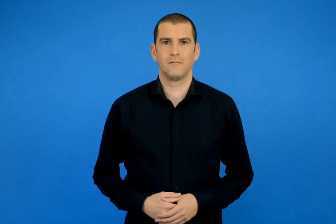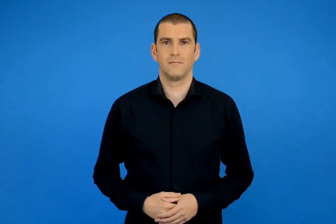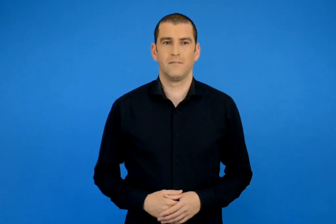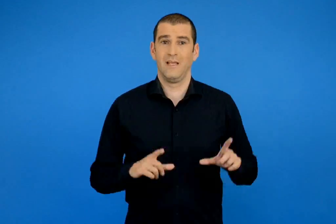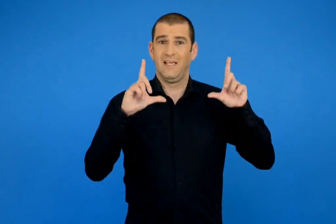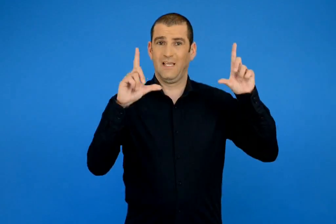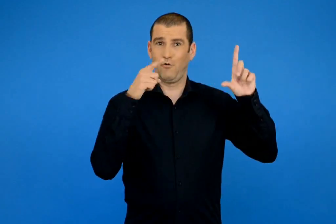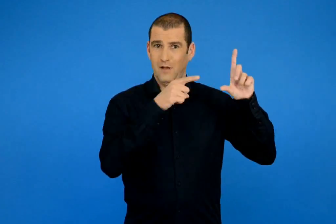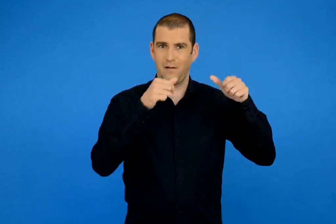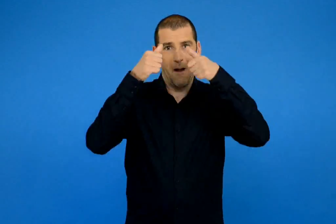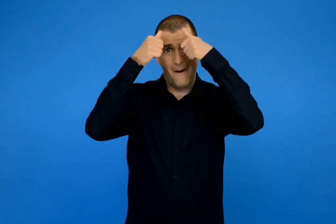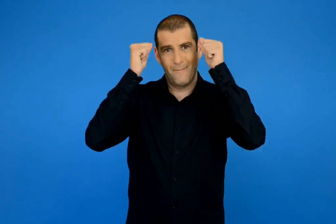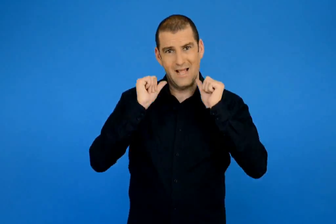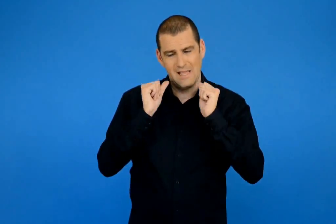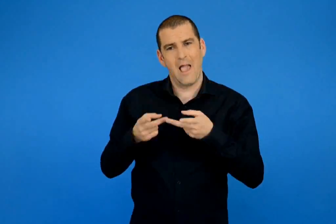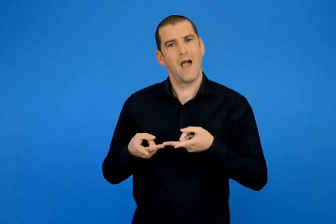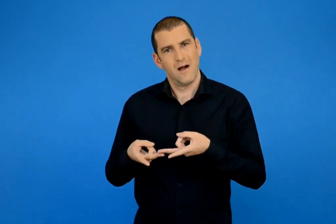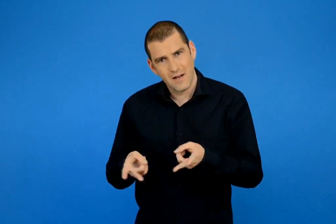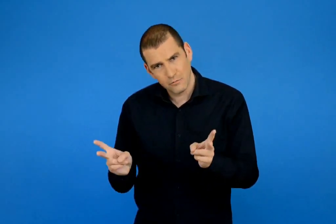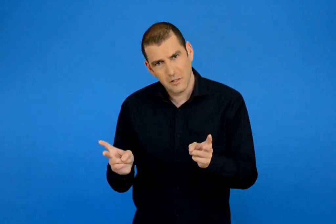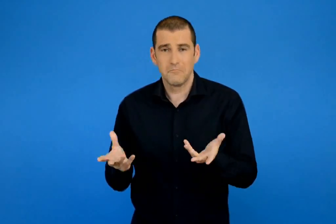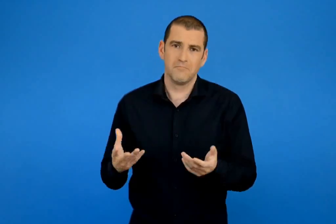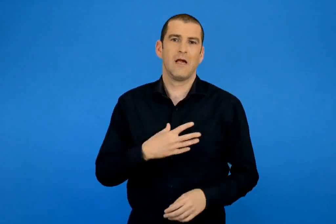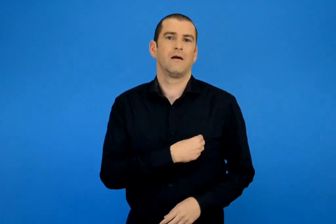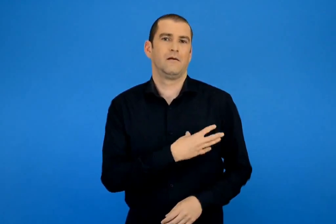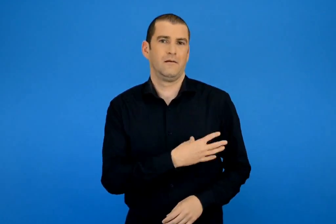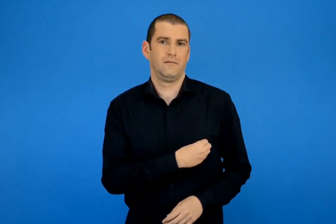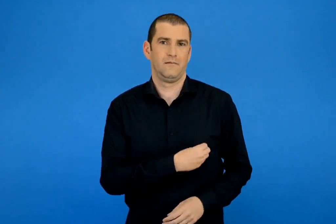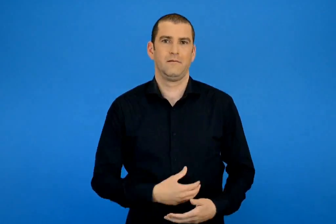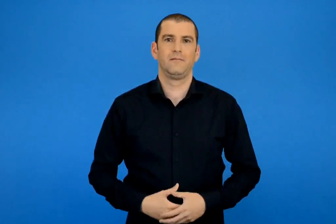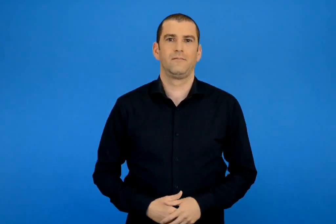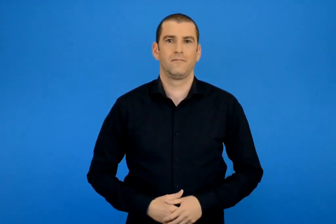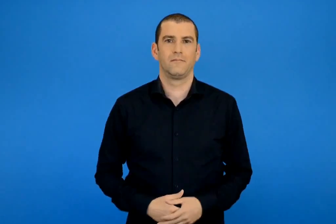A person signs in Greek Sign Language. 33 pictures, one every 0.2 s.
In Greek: εικόνα παναγίας ελεούσας η γαλακτοτραφούσας
